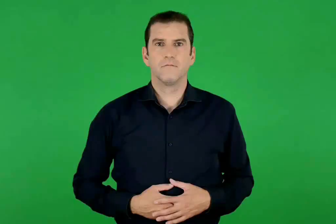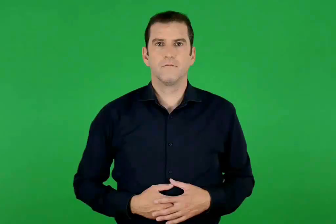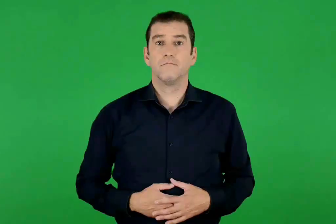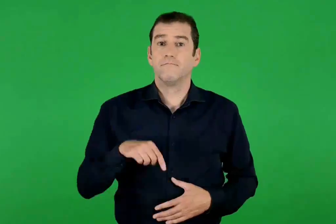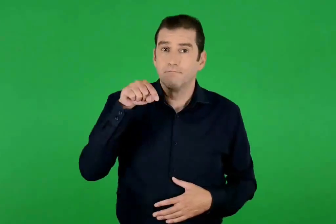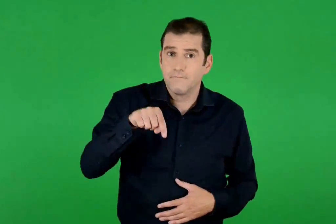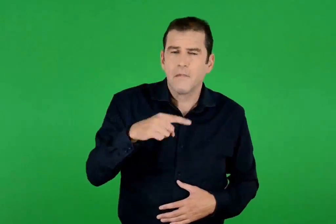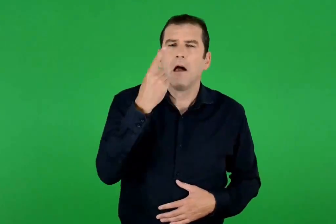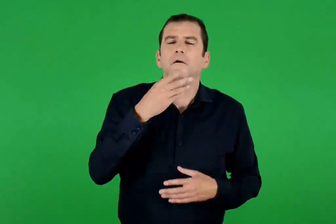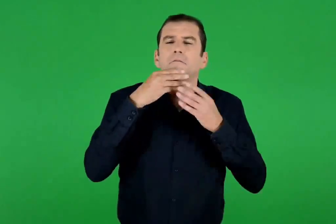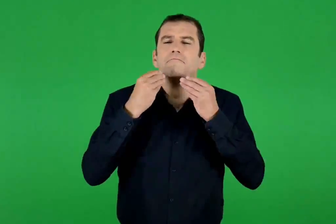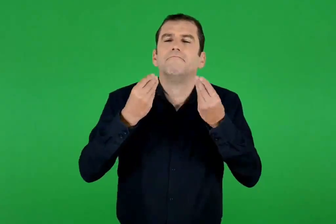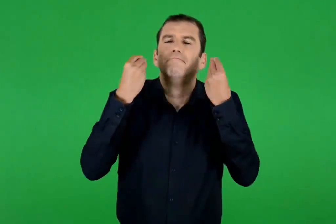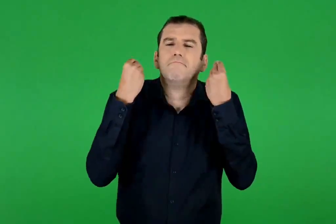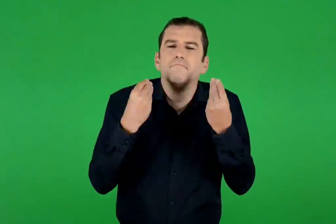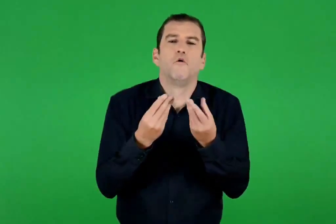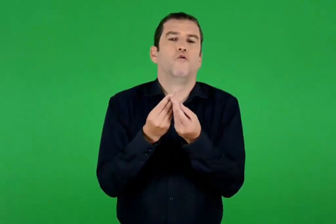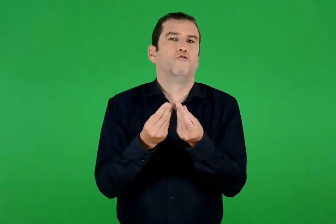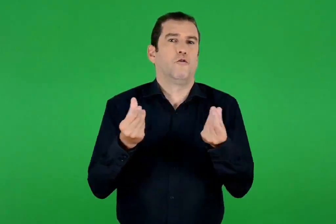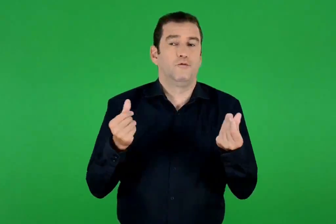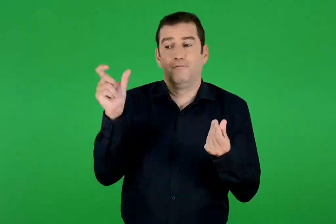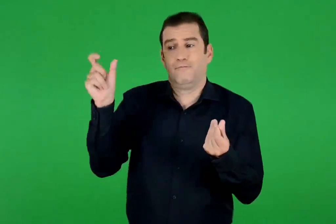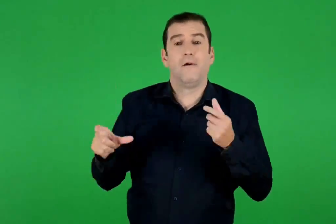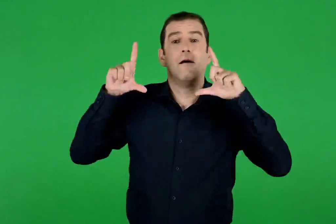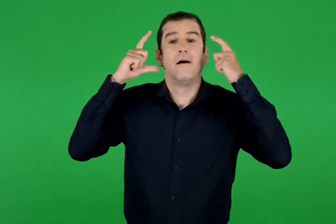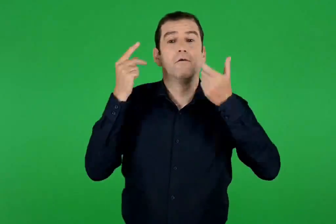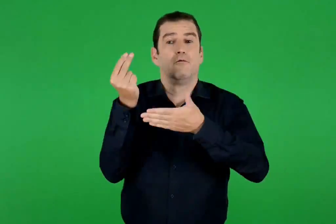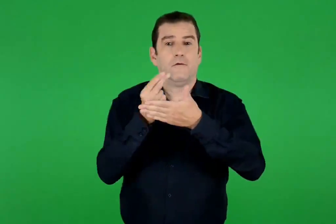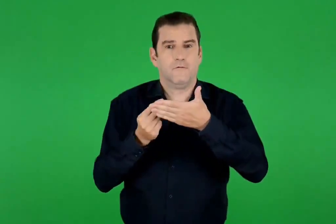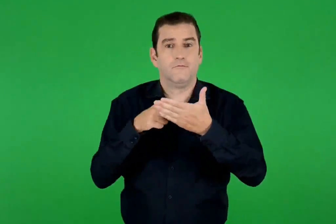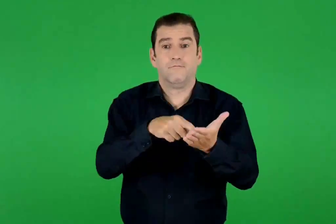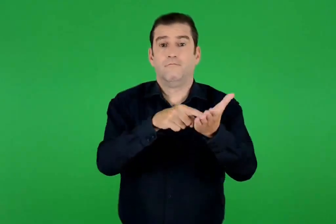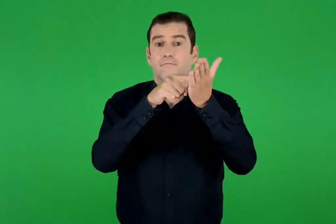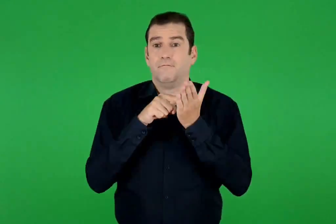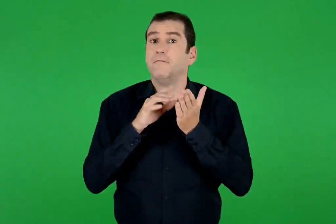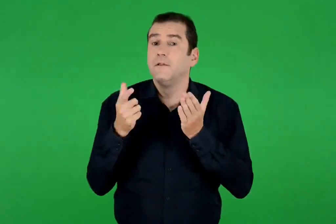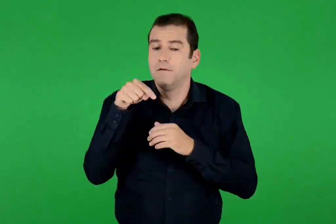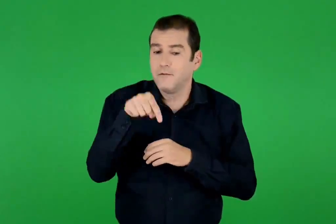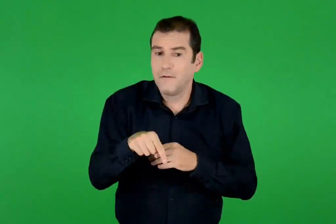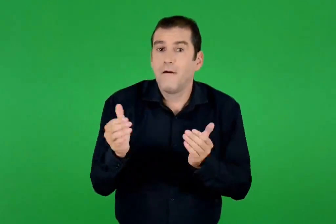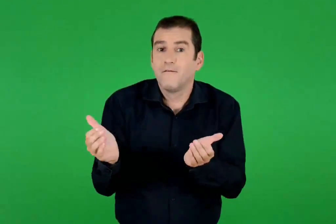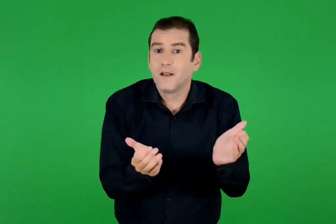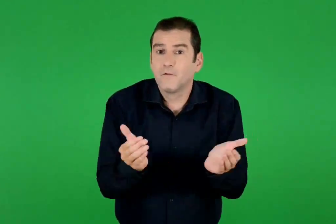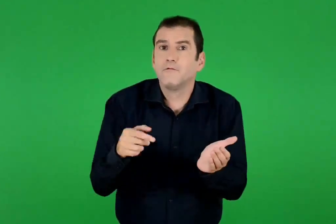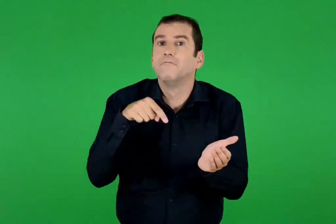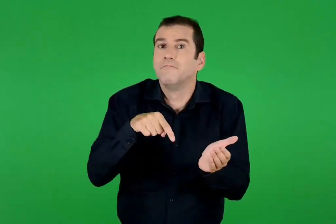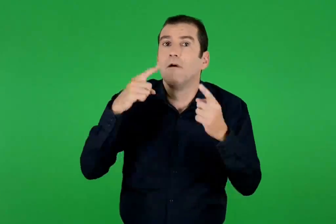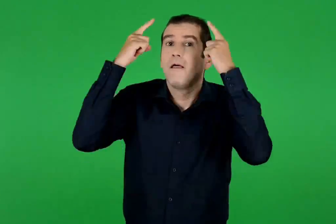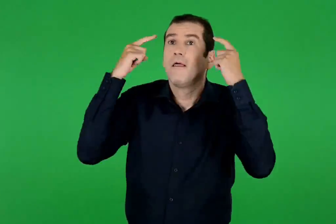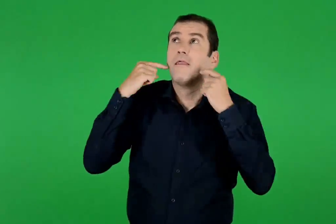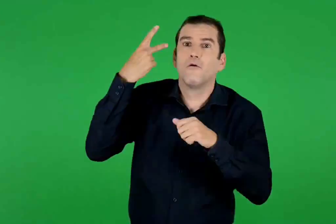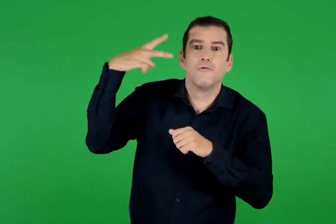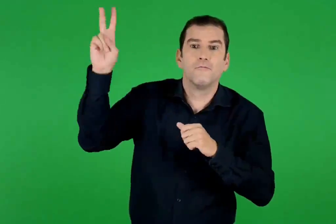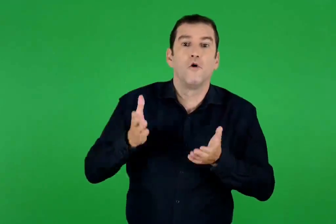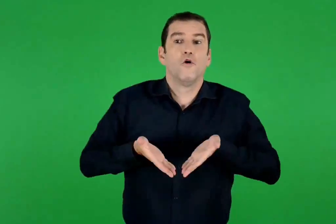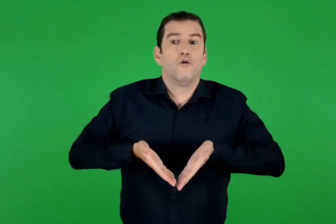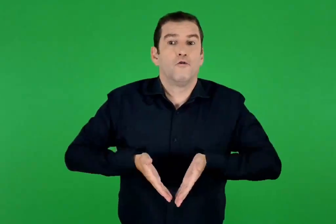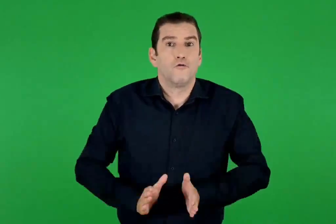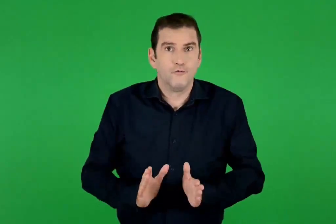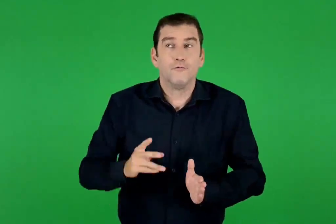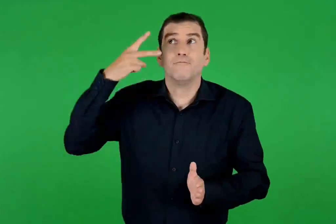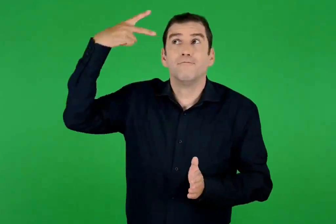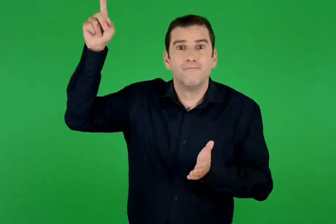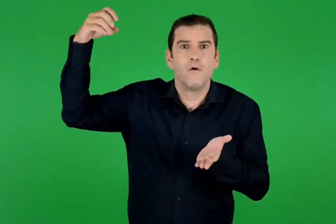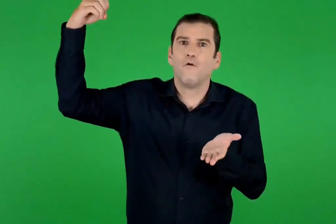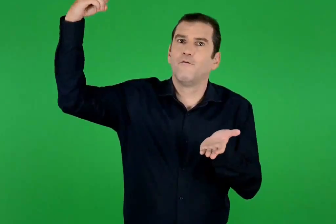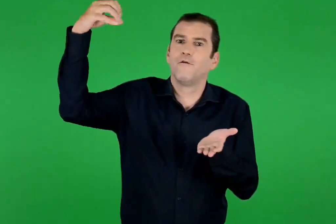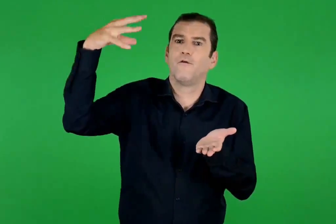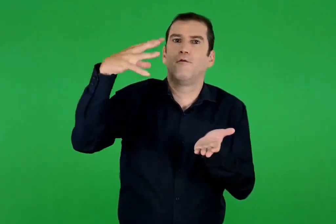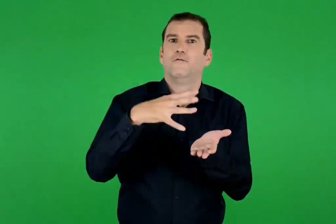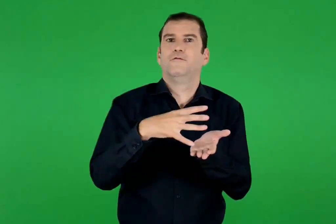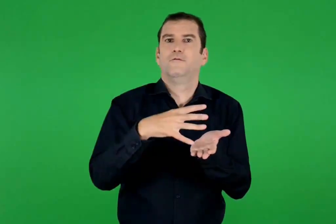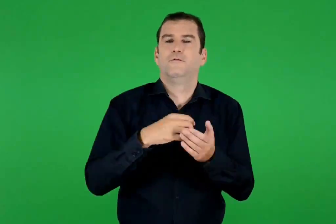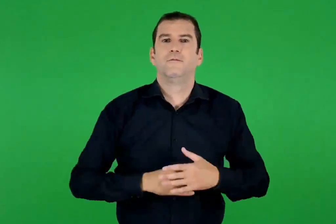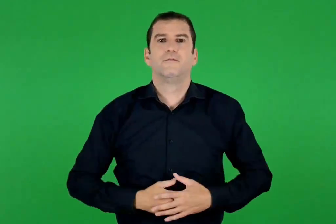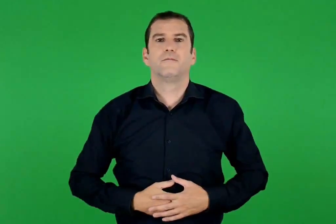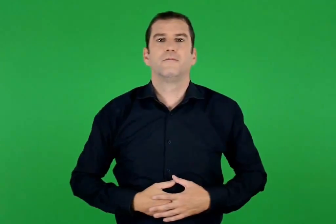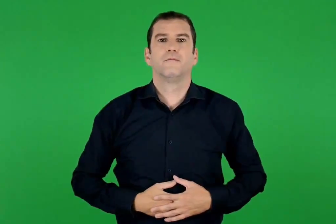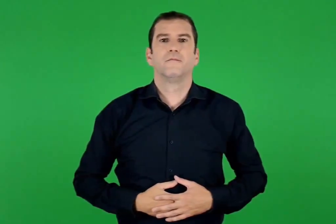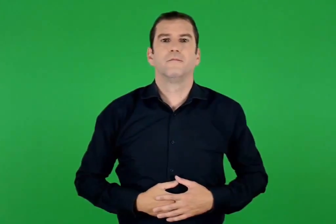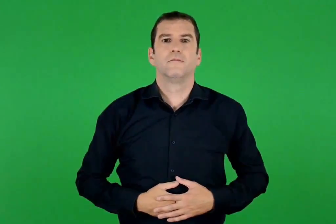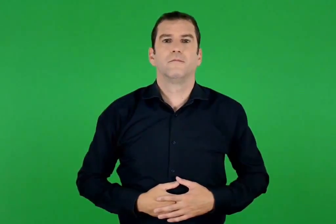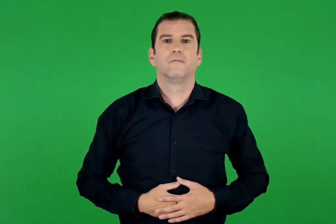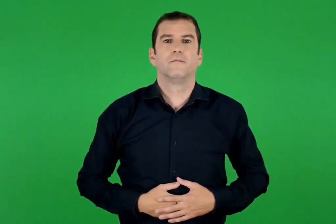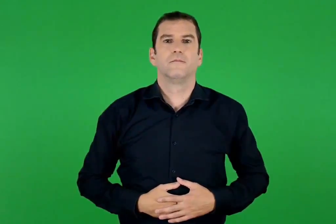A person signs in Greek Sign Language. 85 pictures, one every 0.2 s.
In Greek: είναι ένας πολύ όμορφος τρόπος να μας δείξει ο αγιογράφος ότι αυτό το βρέφος είναι ο υιός του θεού που το συνοδεύει το θείο φως του
